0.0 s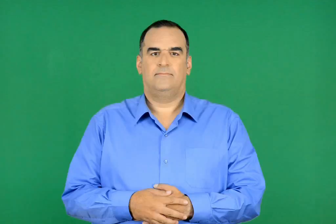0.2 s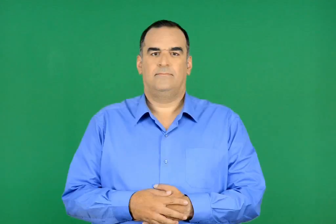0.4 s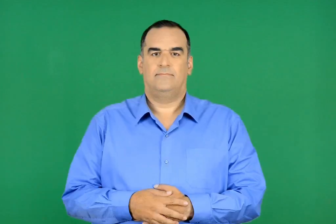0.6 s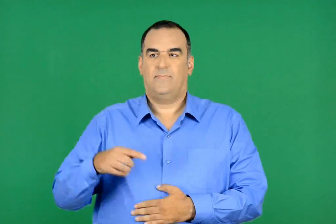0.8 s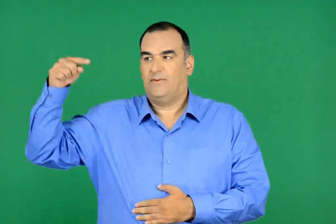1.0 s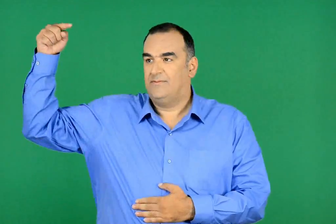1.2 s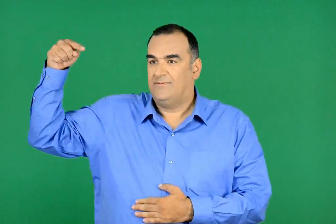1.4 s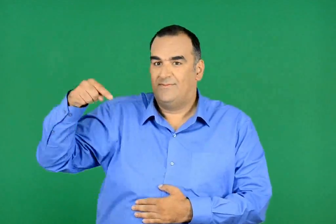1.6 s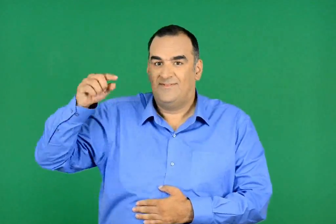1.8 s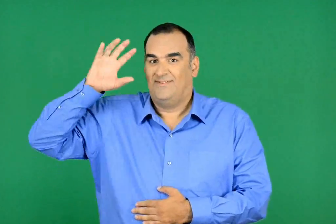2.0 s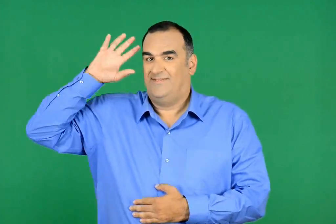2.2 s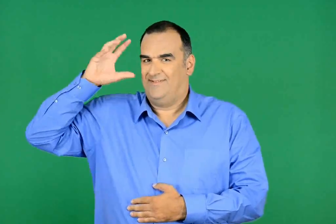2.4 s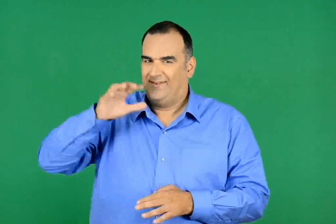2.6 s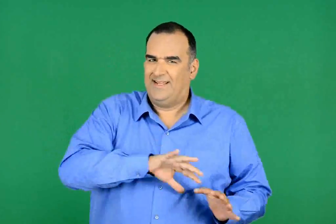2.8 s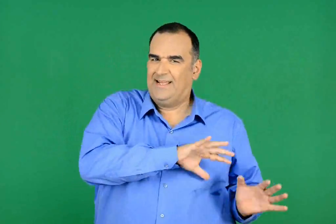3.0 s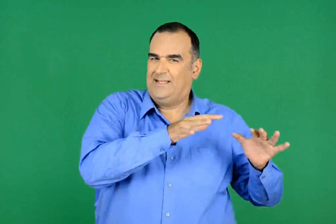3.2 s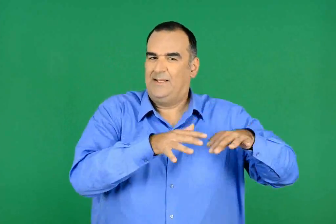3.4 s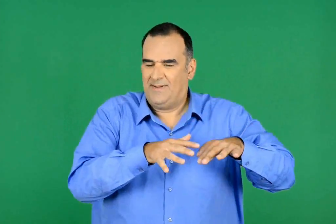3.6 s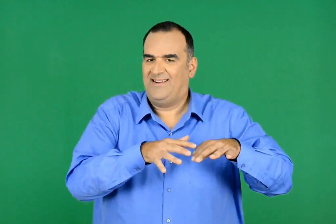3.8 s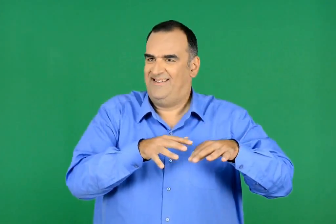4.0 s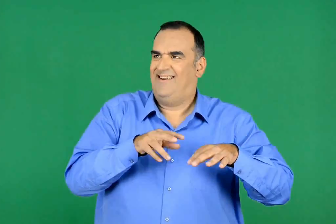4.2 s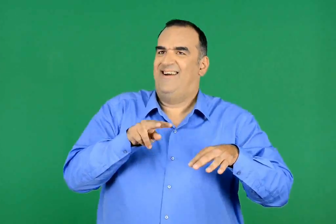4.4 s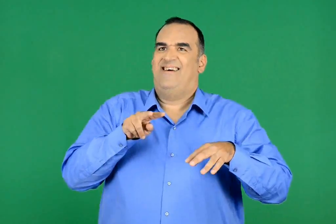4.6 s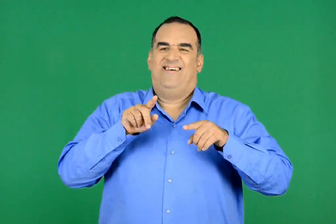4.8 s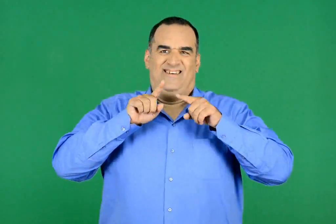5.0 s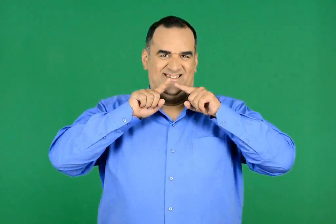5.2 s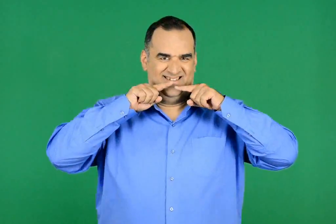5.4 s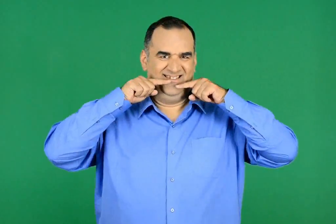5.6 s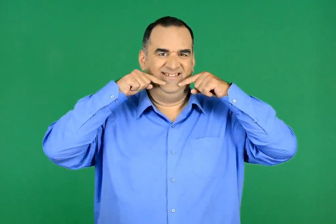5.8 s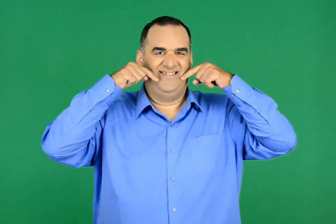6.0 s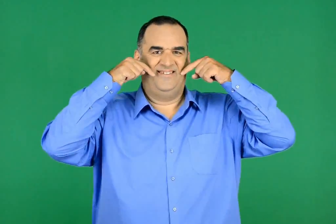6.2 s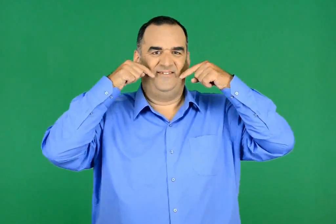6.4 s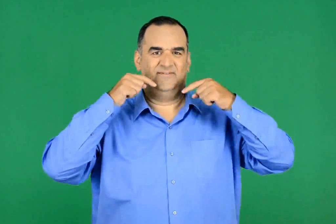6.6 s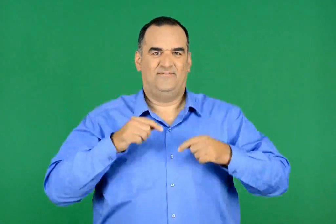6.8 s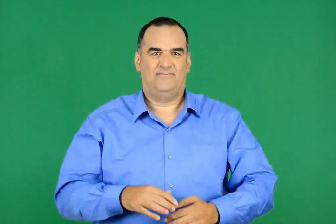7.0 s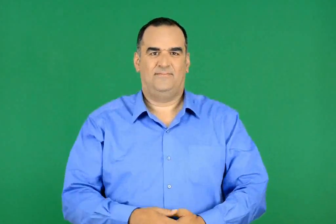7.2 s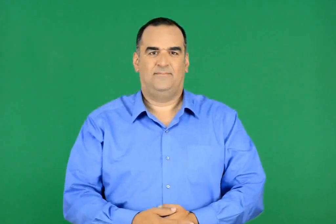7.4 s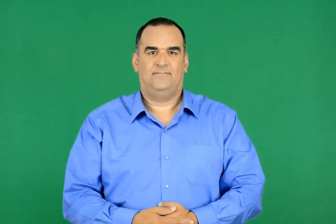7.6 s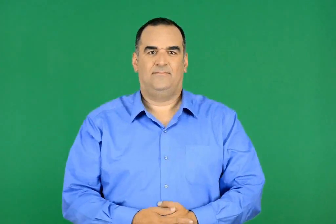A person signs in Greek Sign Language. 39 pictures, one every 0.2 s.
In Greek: η τρελούτσικη και το κύμα χαμογέλασαν
